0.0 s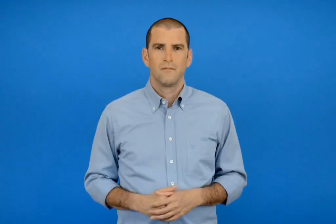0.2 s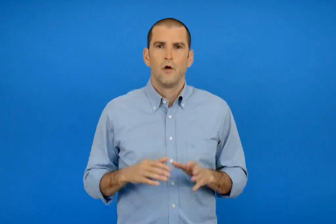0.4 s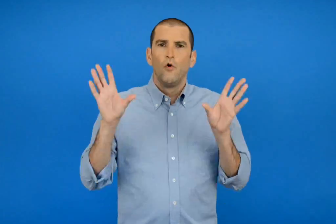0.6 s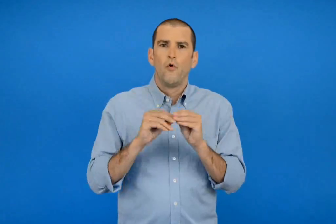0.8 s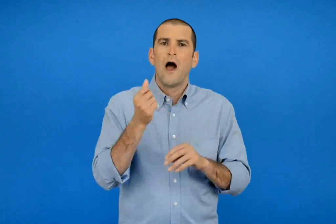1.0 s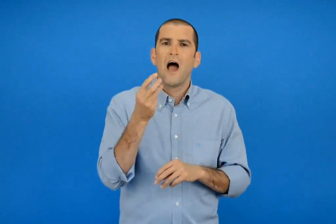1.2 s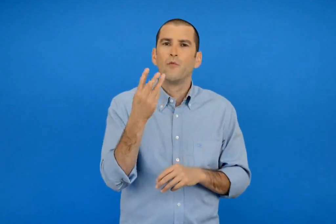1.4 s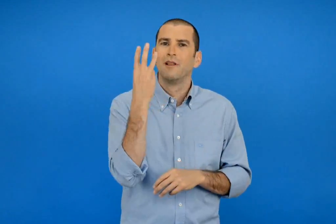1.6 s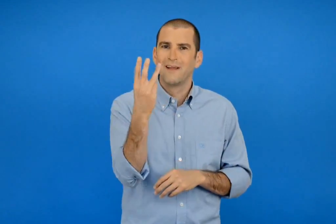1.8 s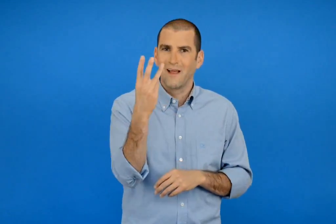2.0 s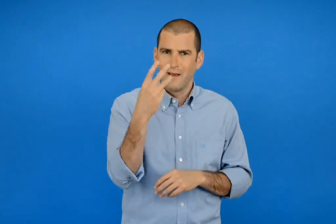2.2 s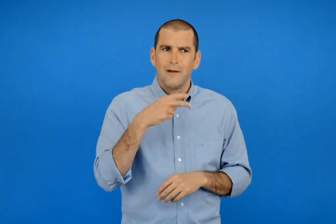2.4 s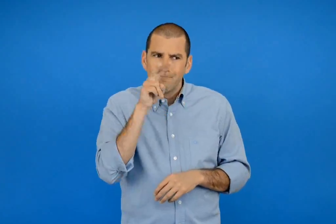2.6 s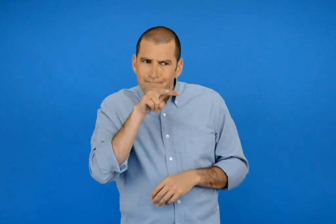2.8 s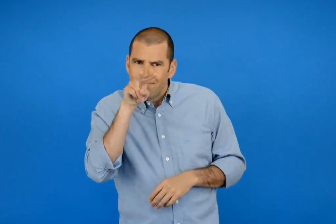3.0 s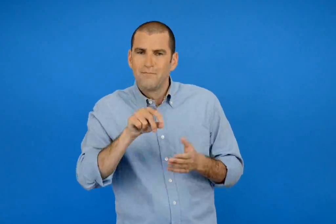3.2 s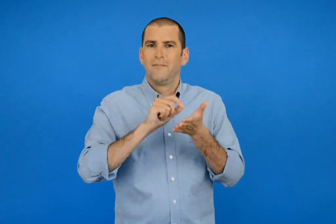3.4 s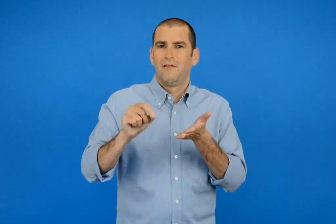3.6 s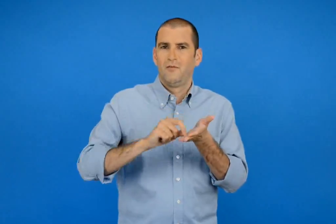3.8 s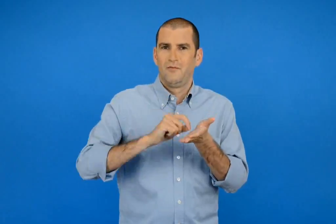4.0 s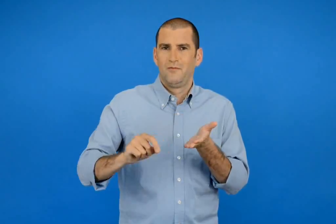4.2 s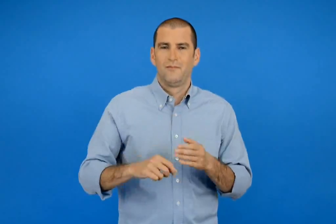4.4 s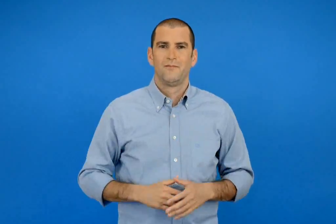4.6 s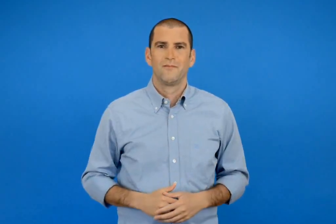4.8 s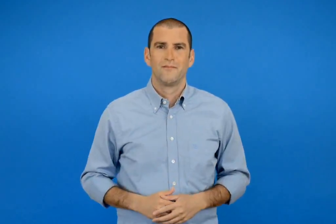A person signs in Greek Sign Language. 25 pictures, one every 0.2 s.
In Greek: παρατηρώ και γράφω τον αριθμό 3
